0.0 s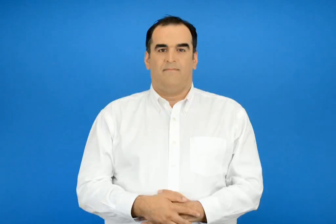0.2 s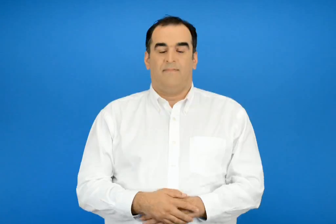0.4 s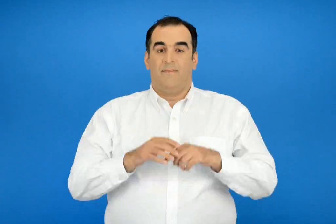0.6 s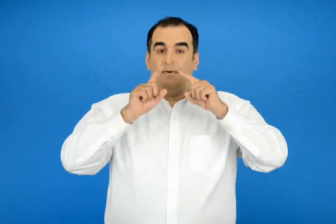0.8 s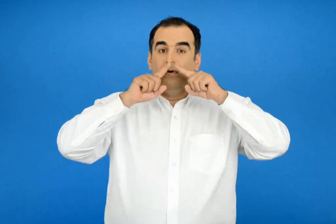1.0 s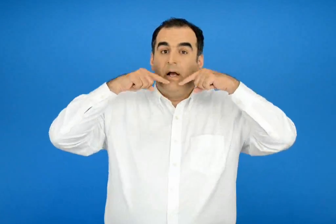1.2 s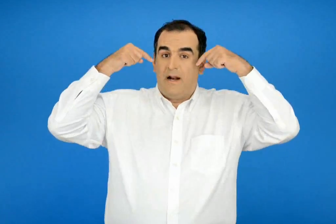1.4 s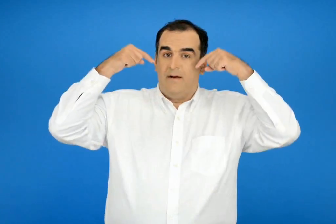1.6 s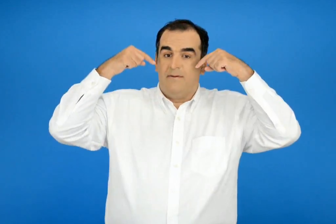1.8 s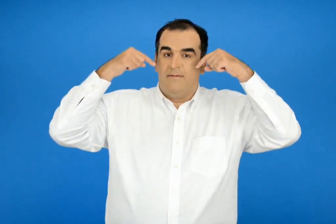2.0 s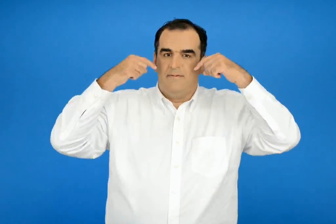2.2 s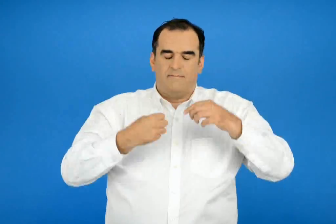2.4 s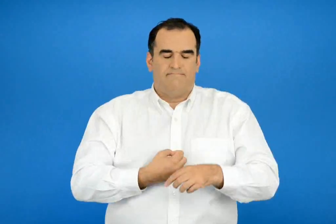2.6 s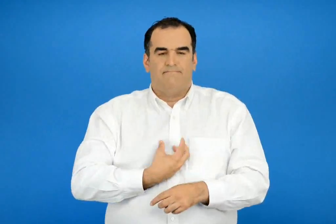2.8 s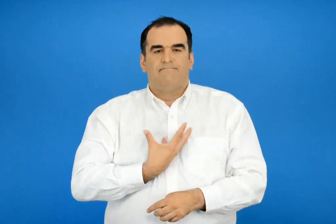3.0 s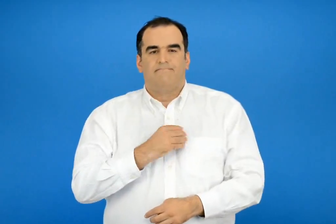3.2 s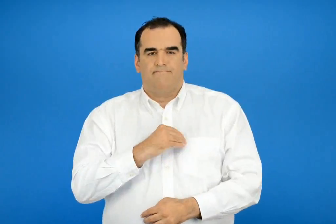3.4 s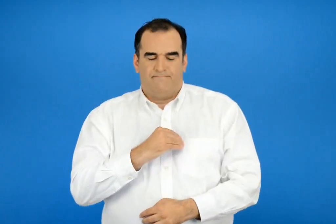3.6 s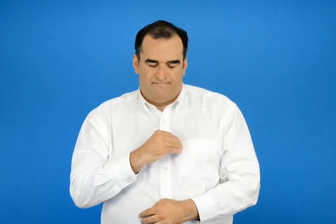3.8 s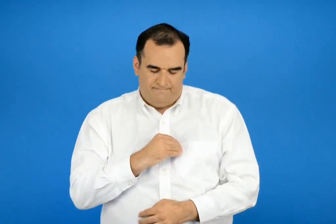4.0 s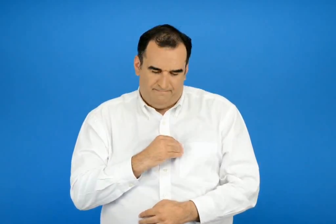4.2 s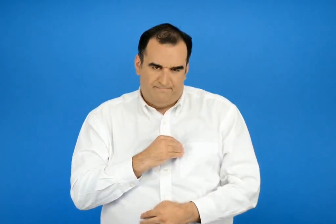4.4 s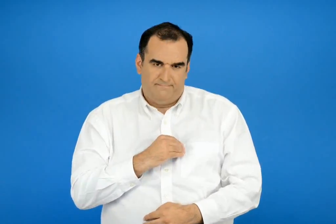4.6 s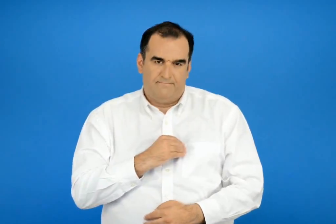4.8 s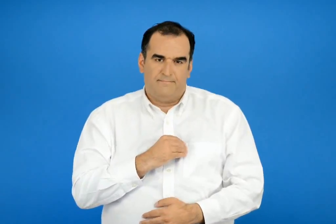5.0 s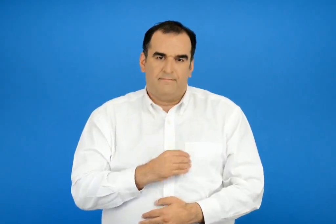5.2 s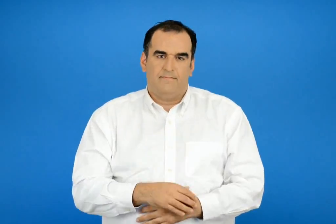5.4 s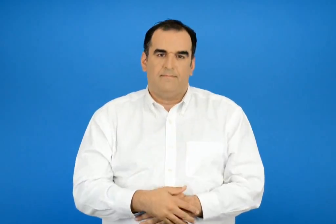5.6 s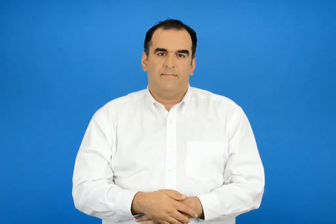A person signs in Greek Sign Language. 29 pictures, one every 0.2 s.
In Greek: η χαρά νιώθει λύπη
